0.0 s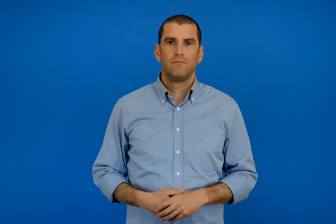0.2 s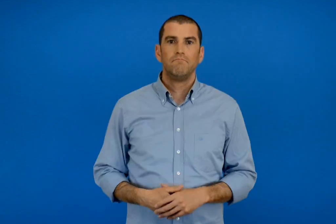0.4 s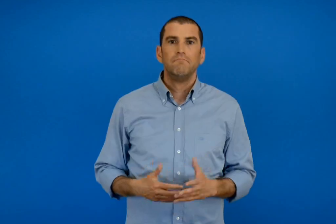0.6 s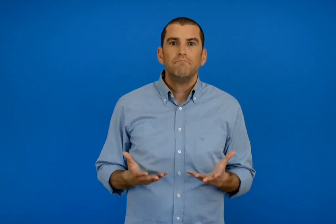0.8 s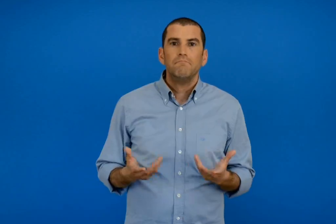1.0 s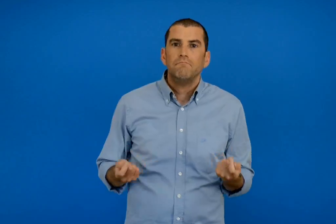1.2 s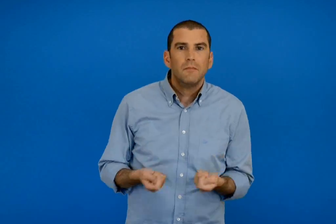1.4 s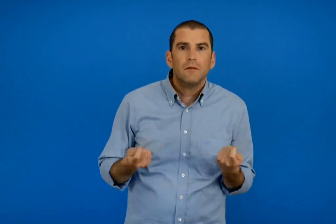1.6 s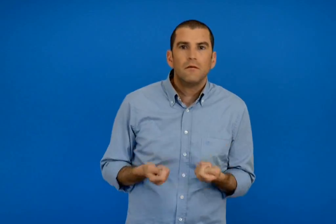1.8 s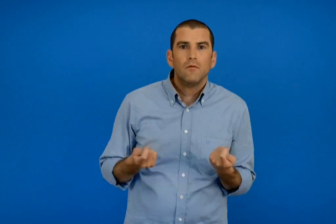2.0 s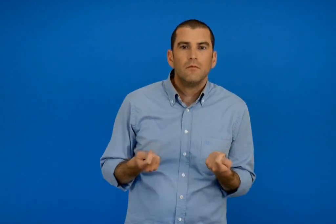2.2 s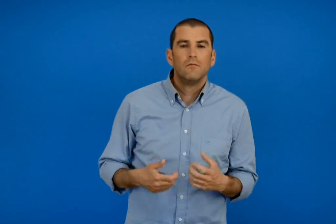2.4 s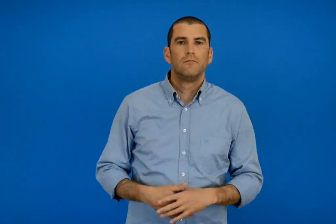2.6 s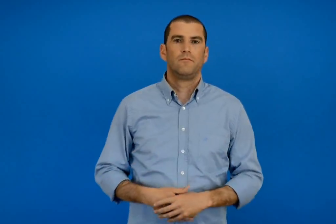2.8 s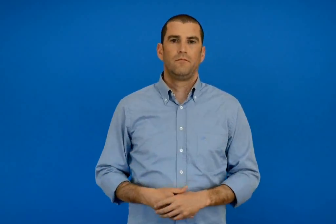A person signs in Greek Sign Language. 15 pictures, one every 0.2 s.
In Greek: τι κάνουμε τότε ;
